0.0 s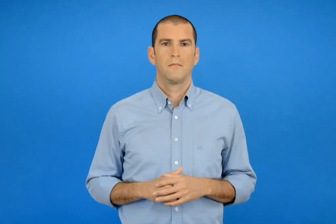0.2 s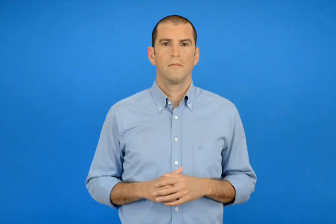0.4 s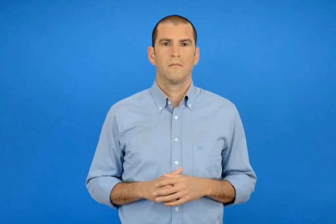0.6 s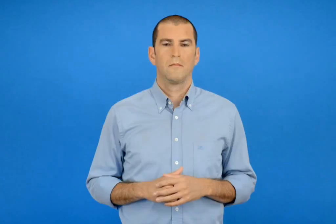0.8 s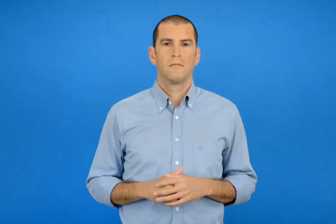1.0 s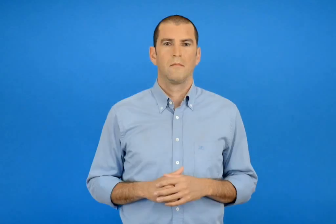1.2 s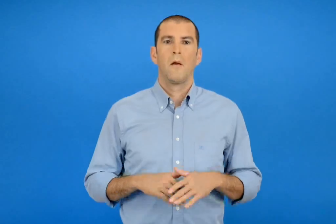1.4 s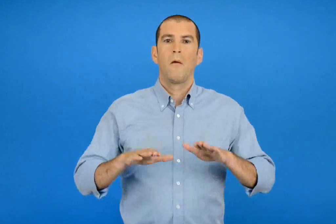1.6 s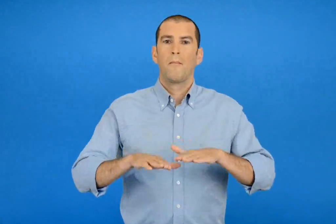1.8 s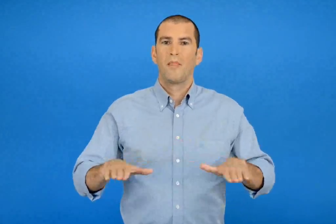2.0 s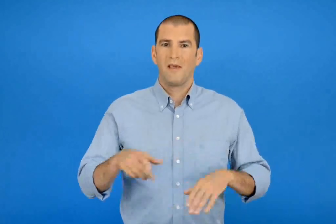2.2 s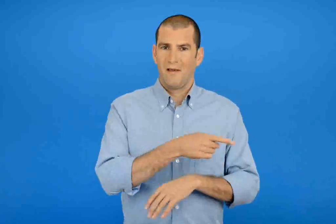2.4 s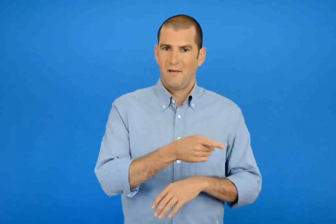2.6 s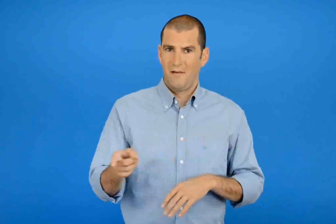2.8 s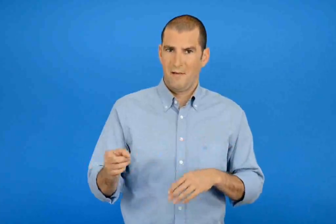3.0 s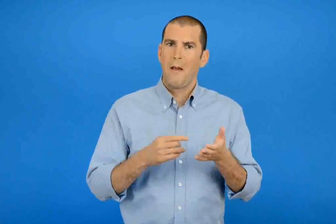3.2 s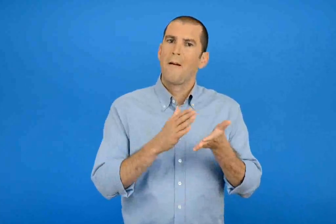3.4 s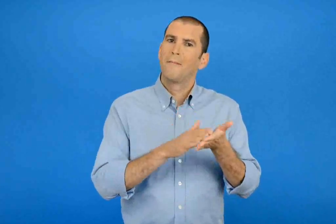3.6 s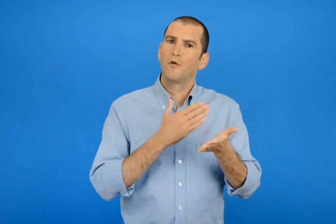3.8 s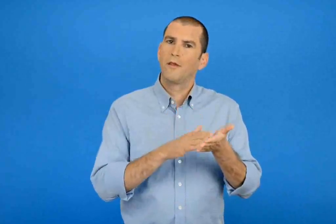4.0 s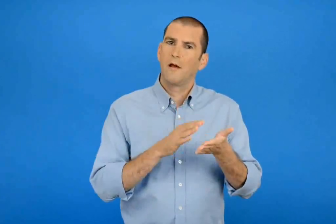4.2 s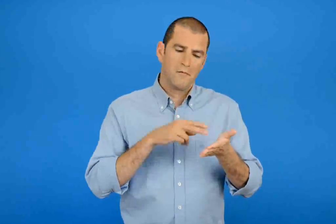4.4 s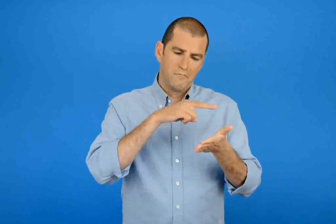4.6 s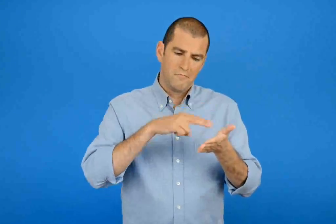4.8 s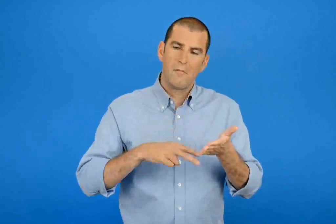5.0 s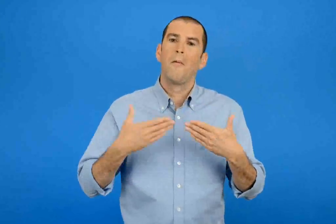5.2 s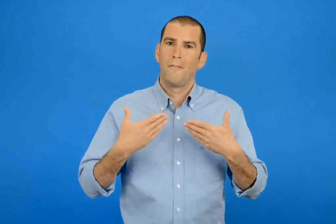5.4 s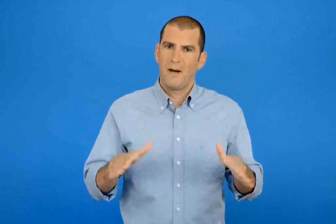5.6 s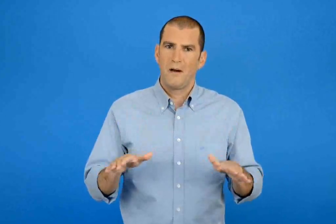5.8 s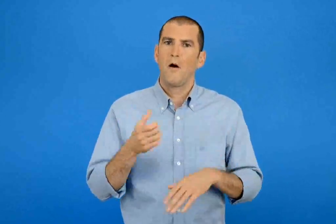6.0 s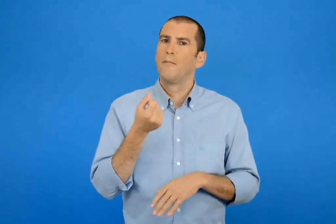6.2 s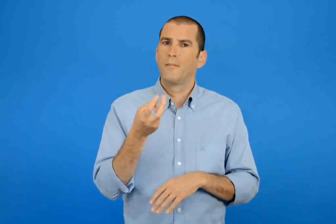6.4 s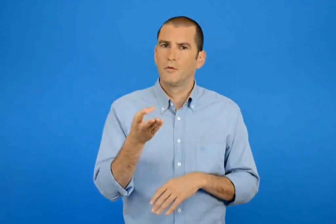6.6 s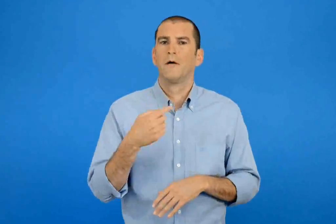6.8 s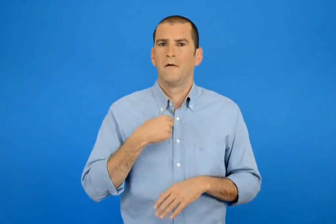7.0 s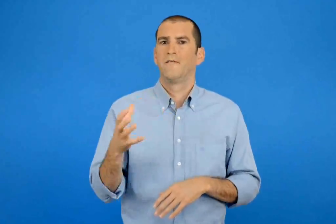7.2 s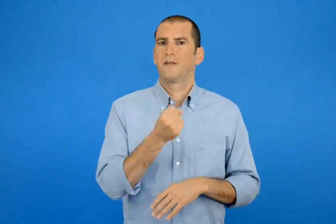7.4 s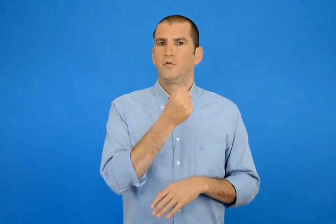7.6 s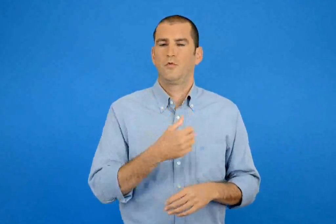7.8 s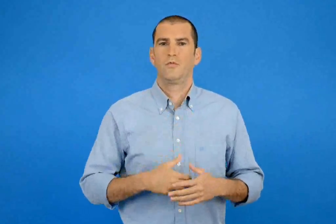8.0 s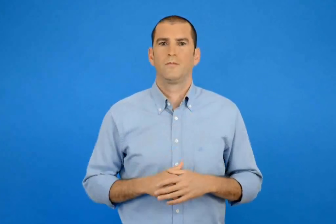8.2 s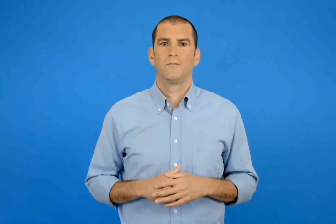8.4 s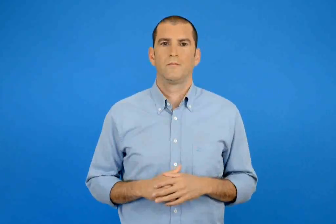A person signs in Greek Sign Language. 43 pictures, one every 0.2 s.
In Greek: βρίσκω πόσα περιοδικά διάβασαν τα παιδιά
